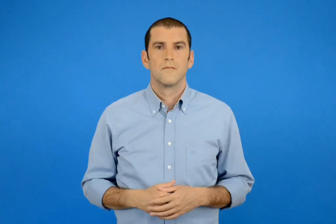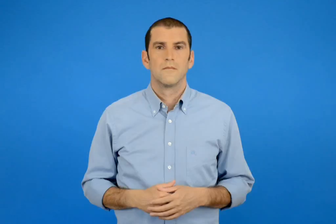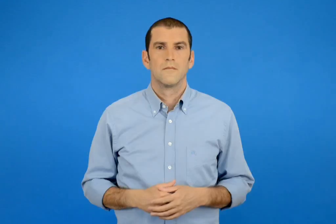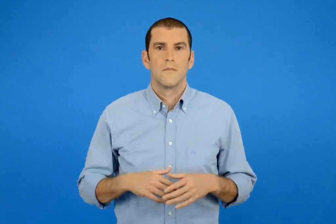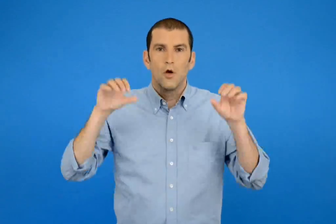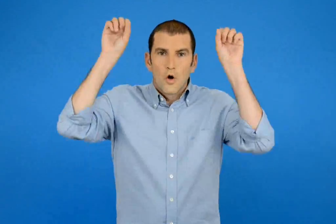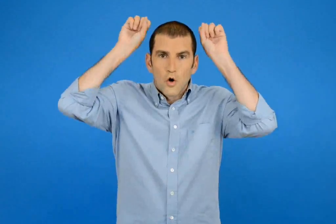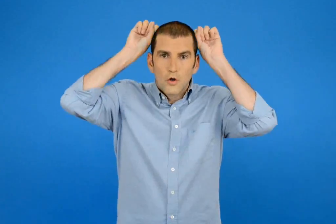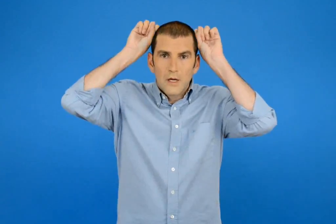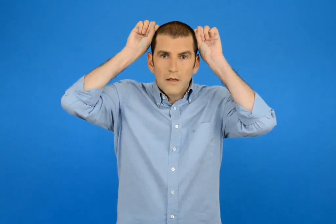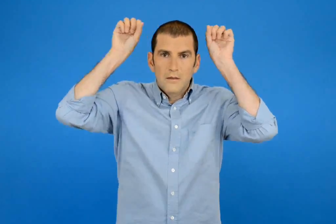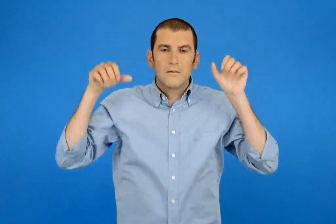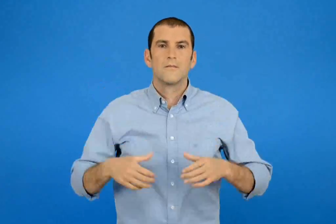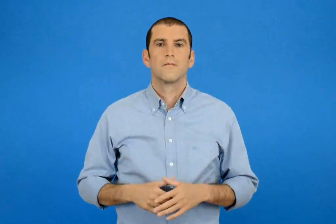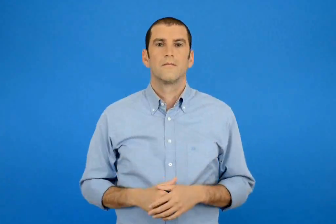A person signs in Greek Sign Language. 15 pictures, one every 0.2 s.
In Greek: η κλοντια
